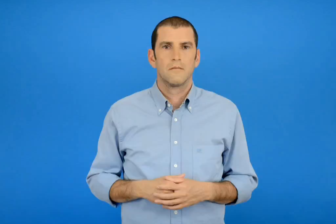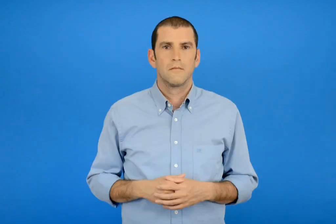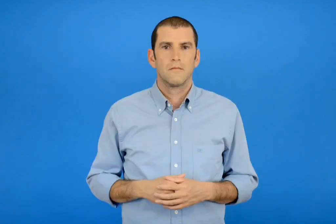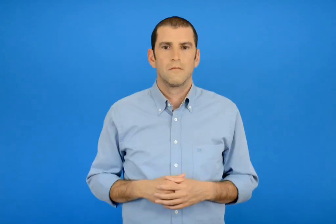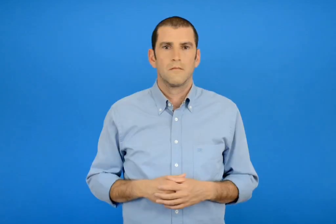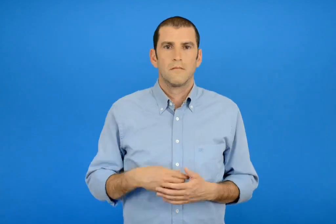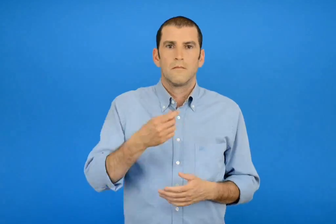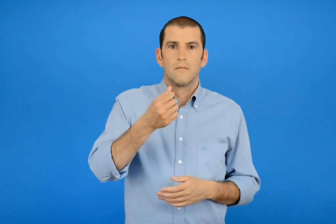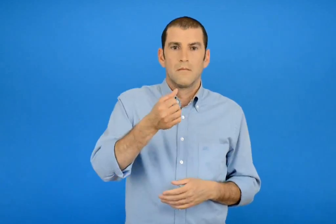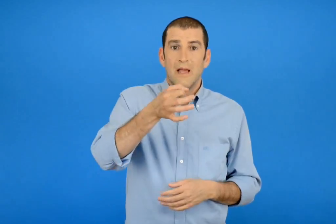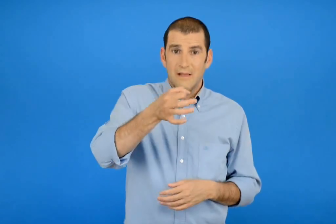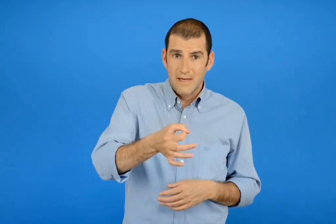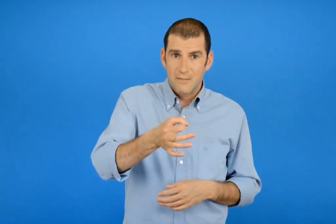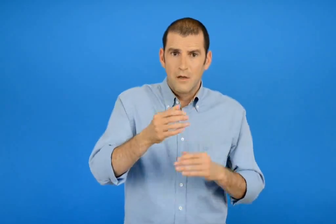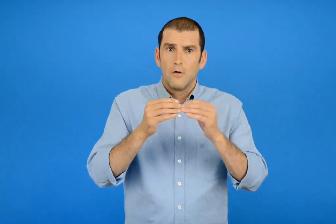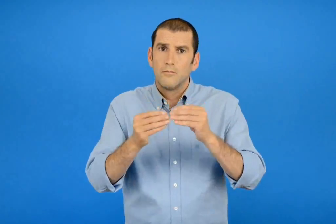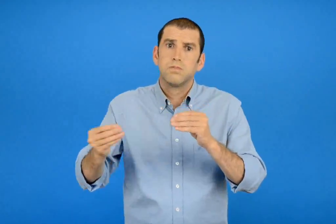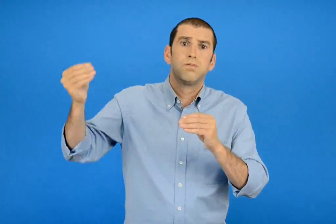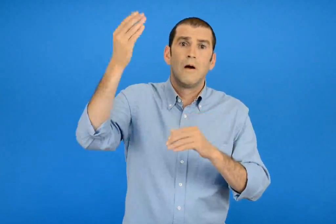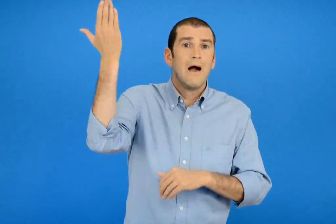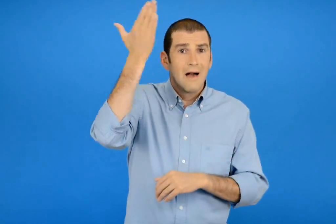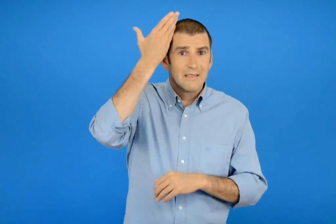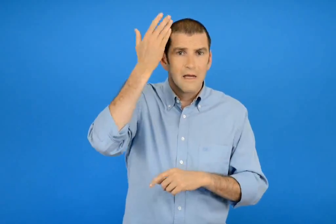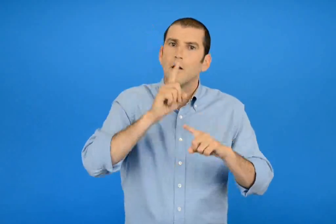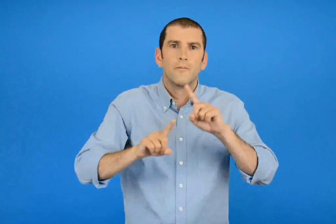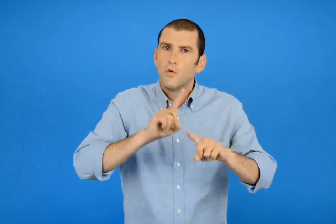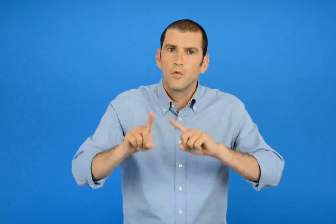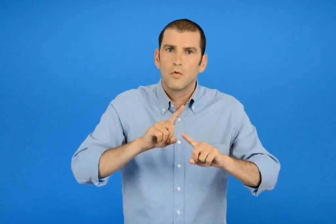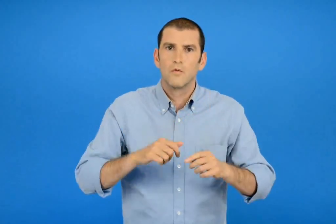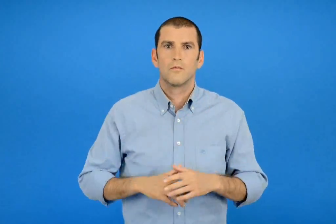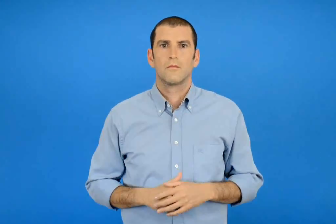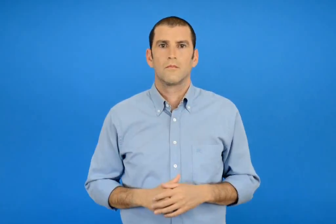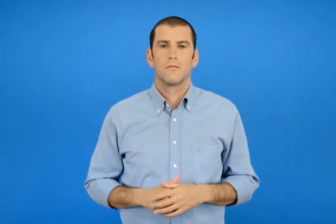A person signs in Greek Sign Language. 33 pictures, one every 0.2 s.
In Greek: ποιό κέρμα έχει τη μεγαλύτερη αξία ;
